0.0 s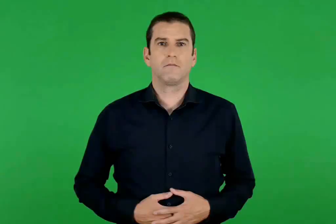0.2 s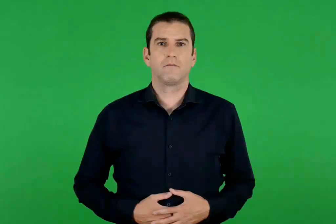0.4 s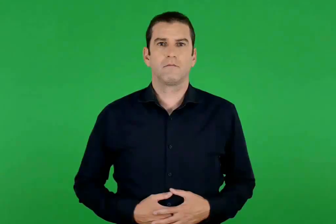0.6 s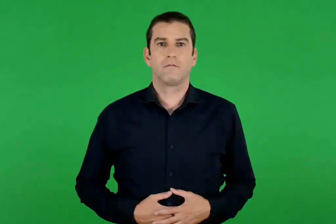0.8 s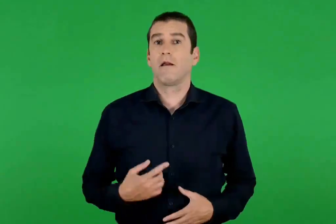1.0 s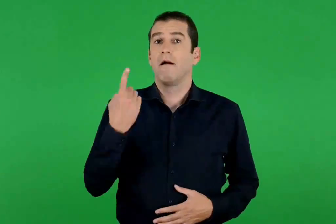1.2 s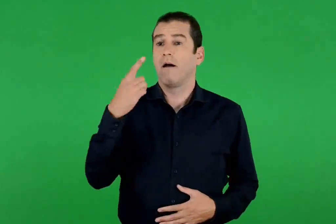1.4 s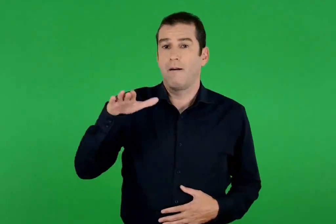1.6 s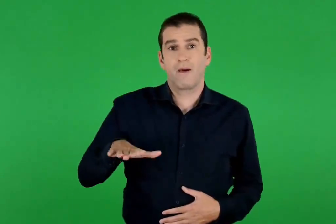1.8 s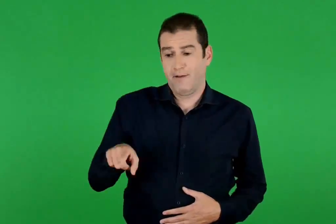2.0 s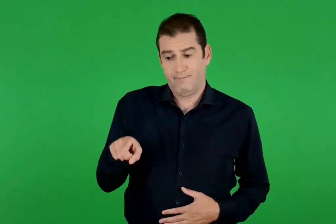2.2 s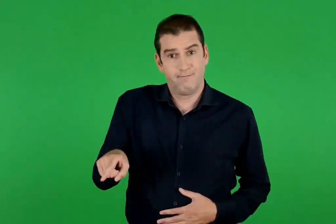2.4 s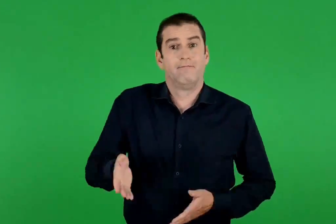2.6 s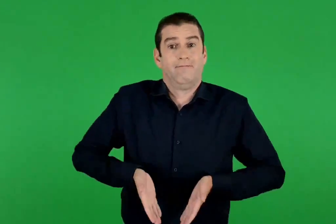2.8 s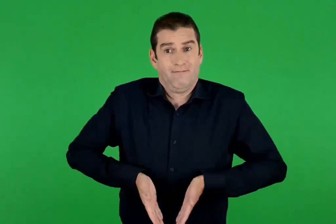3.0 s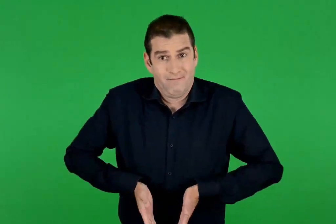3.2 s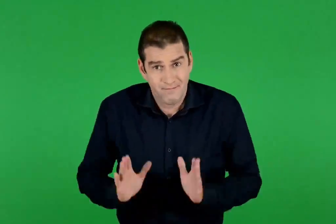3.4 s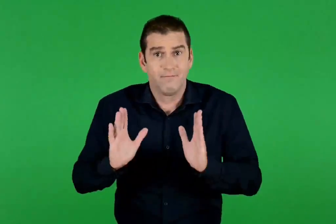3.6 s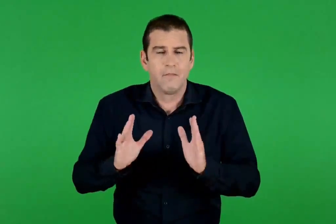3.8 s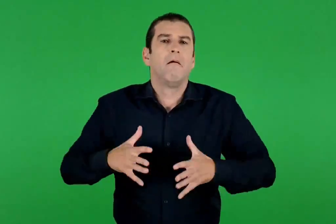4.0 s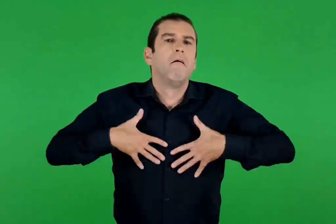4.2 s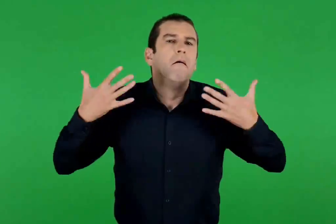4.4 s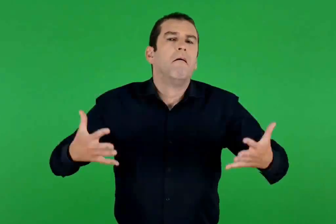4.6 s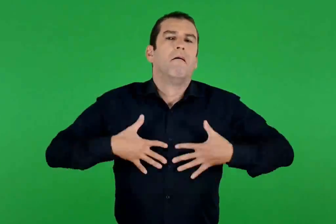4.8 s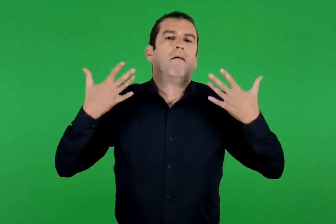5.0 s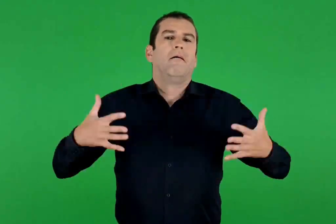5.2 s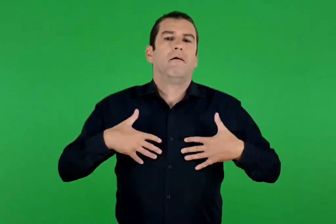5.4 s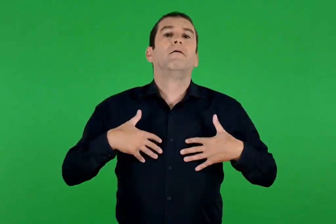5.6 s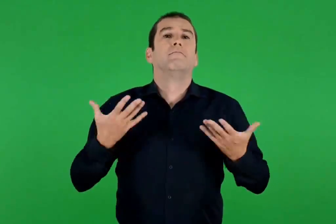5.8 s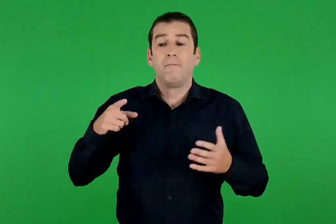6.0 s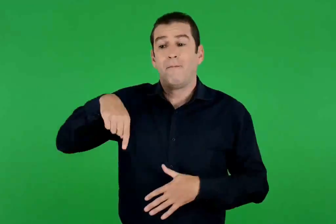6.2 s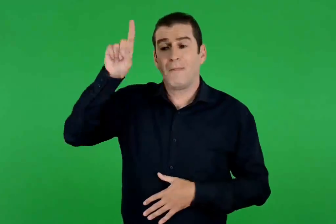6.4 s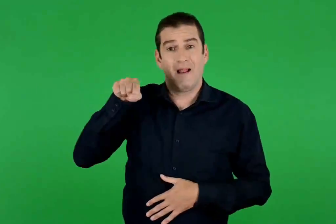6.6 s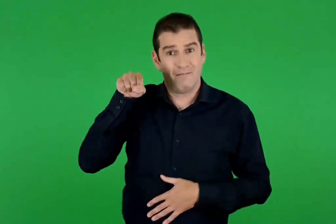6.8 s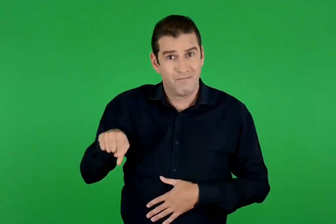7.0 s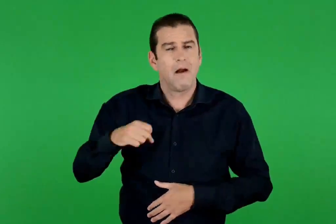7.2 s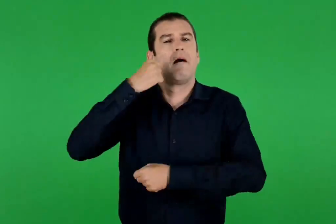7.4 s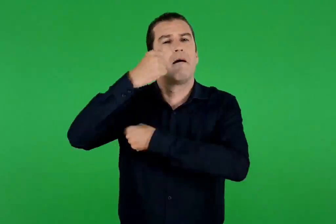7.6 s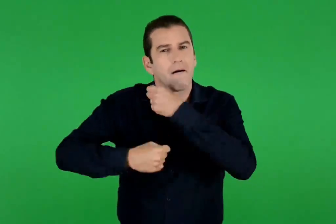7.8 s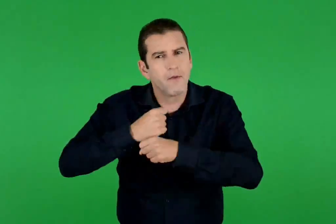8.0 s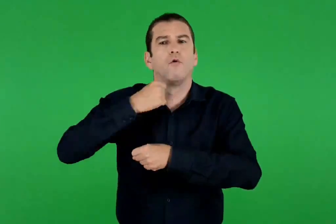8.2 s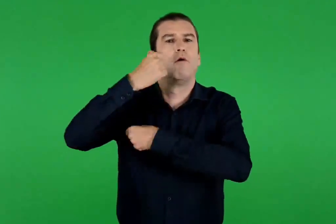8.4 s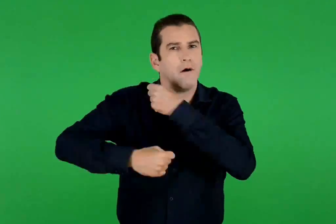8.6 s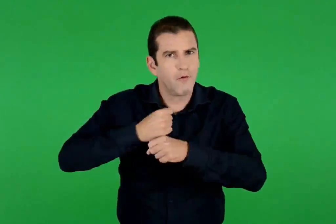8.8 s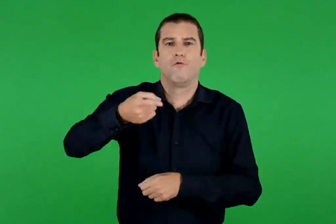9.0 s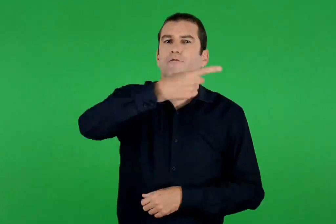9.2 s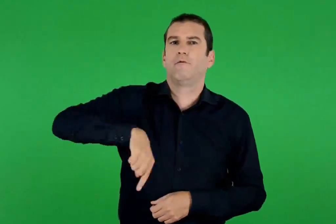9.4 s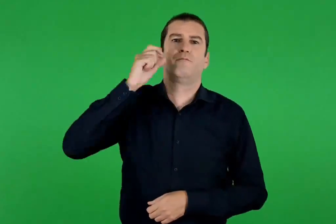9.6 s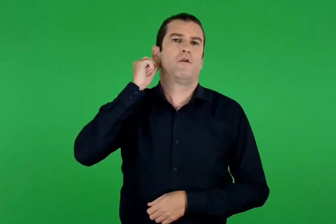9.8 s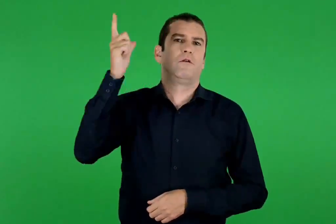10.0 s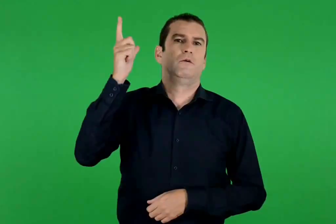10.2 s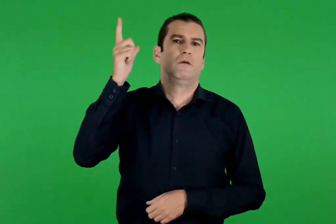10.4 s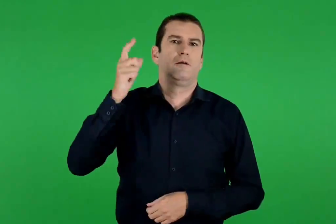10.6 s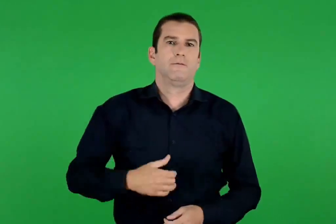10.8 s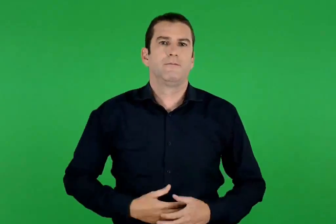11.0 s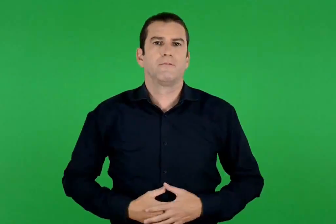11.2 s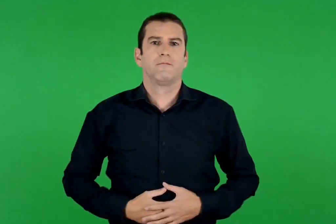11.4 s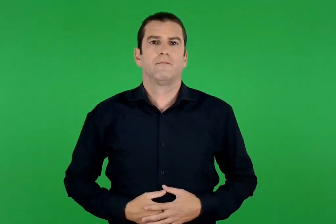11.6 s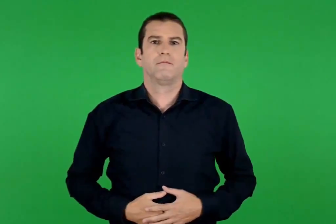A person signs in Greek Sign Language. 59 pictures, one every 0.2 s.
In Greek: είναι τόσο μεγάλη η χαρά όταν γεννιέται ένα παιδί , που γιορτάζουμε τη μέρα αυτή κάθε χρόνο
